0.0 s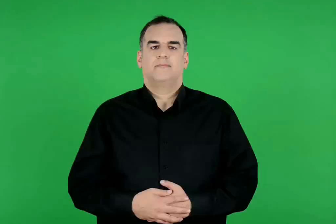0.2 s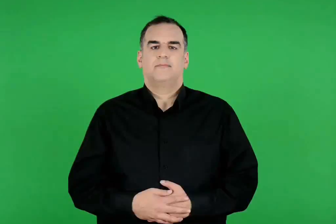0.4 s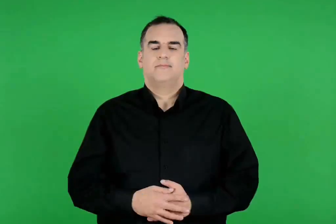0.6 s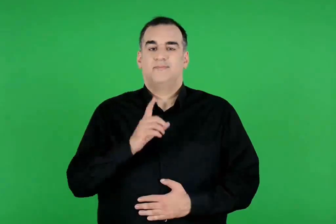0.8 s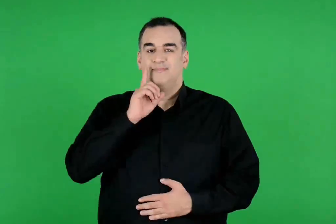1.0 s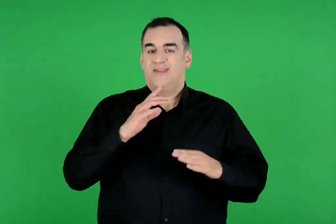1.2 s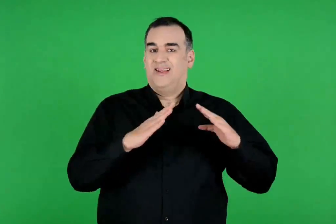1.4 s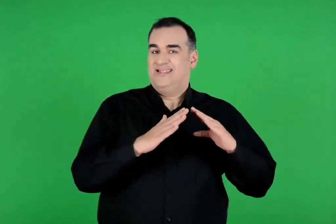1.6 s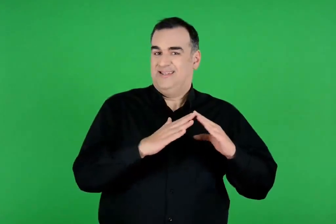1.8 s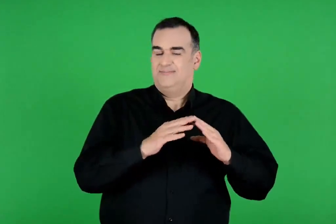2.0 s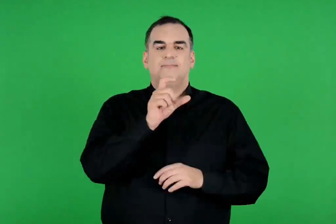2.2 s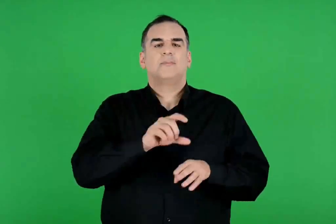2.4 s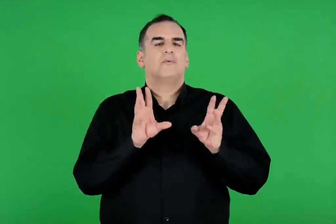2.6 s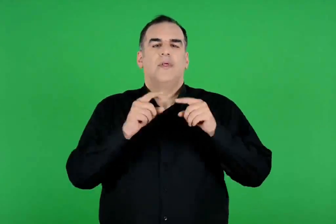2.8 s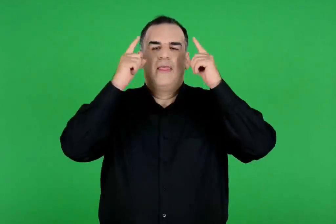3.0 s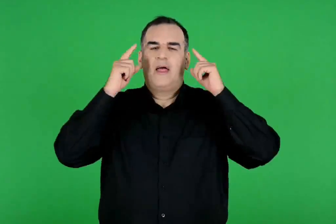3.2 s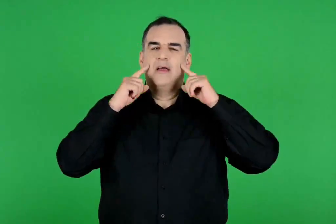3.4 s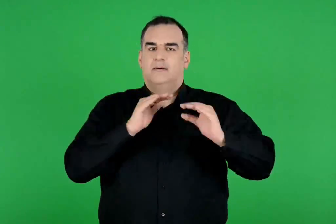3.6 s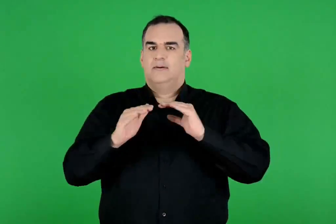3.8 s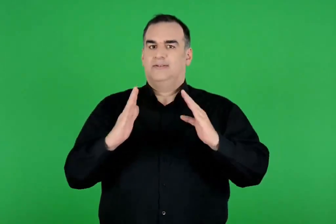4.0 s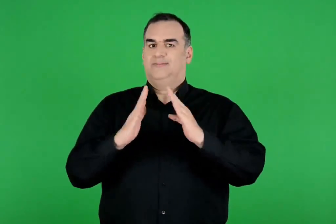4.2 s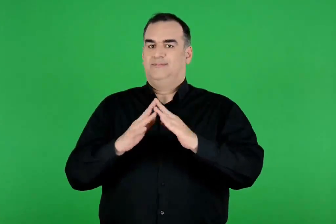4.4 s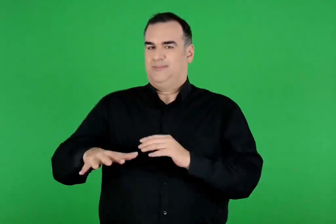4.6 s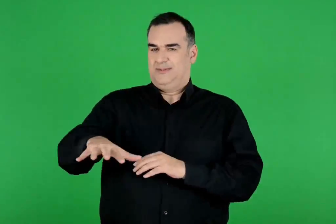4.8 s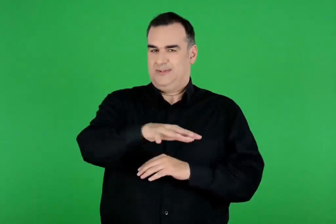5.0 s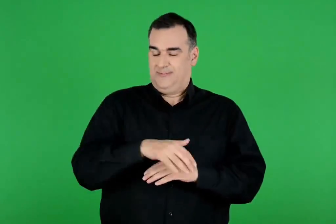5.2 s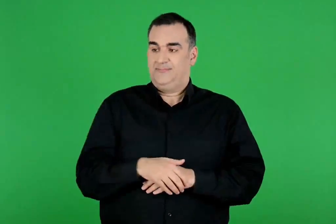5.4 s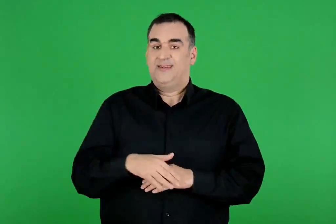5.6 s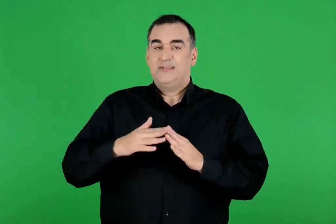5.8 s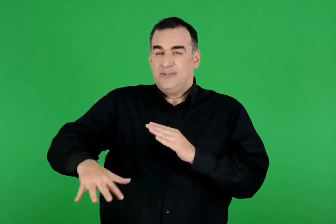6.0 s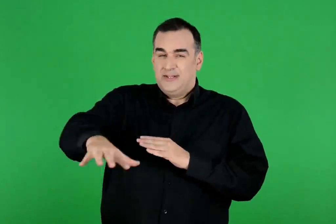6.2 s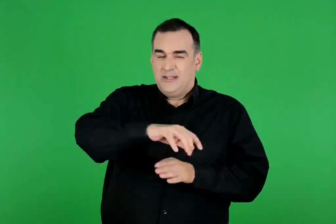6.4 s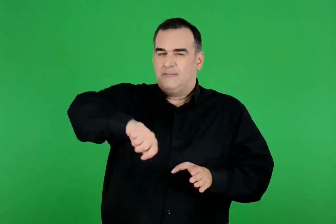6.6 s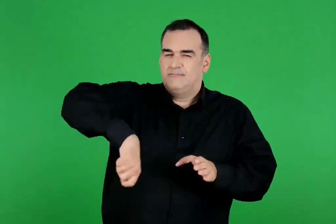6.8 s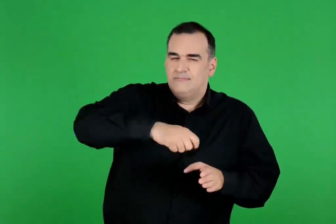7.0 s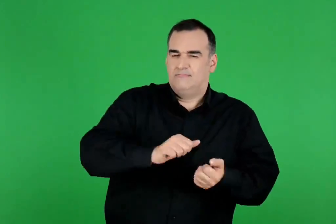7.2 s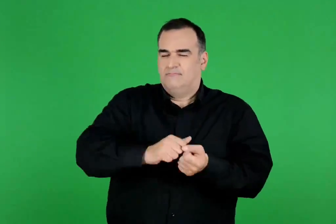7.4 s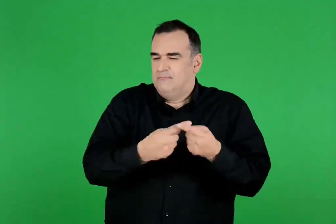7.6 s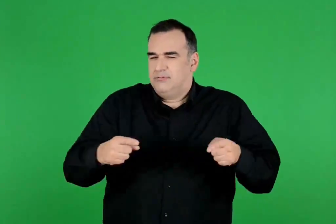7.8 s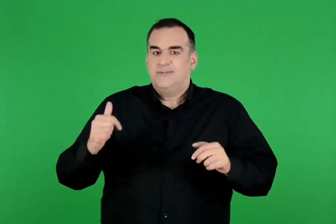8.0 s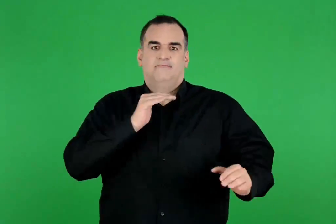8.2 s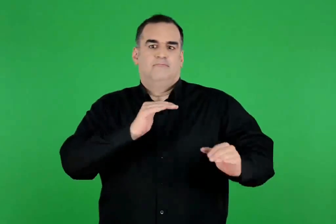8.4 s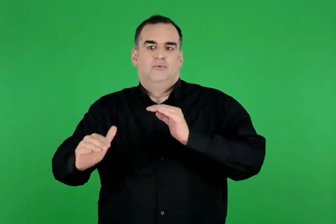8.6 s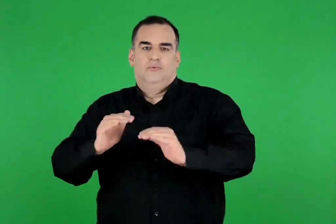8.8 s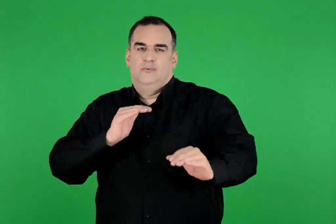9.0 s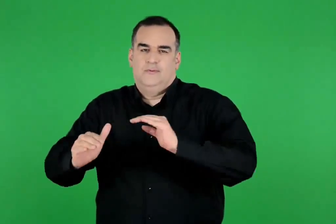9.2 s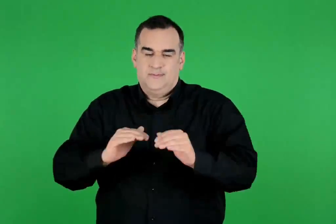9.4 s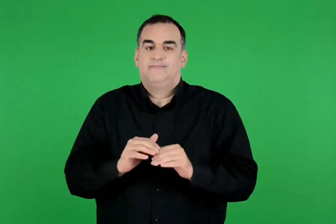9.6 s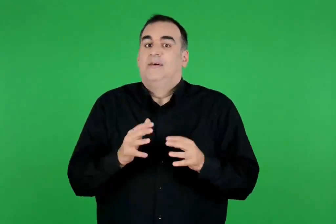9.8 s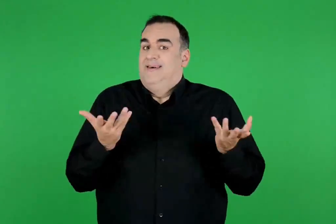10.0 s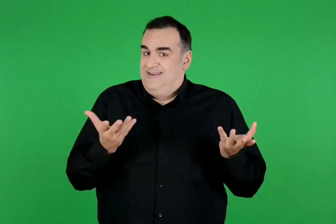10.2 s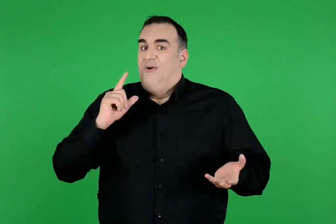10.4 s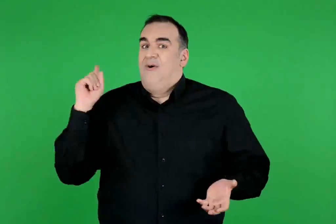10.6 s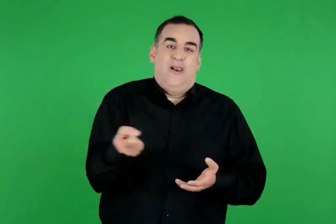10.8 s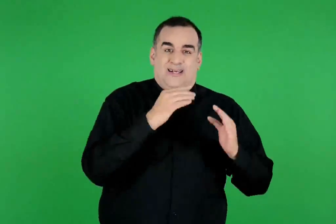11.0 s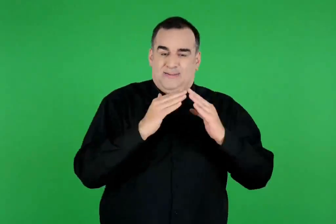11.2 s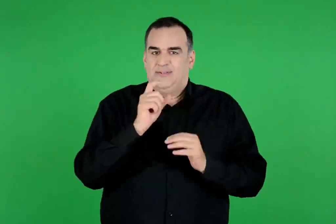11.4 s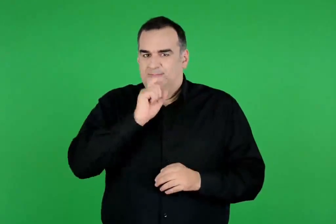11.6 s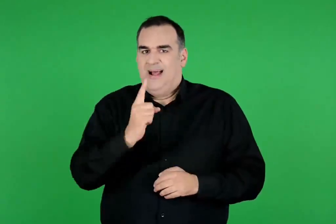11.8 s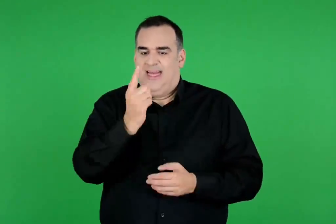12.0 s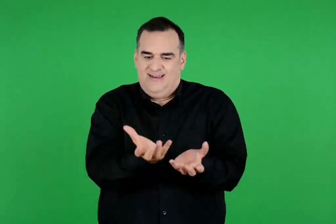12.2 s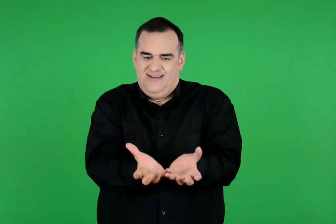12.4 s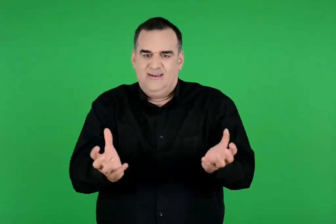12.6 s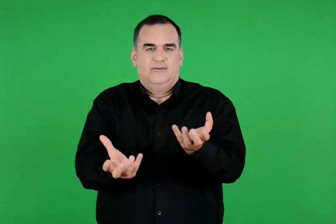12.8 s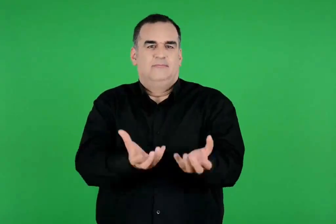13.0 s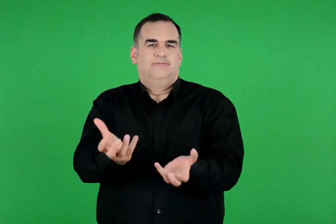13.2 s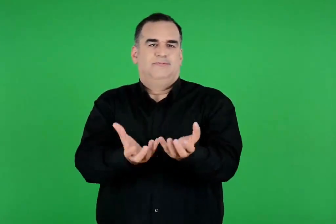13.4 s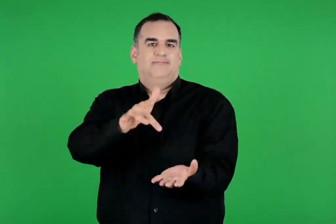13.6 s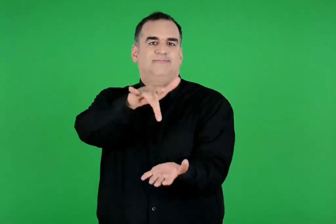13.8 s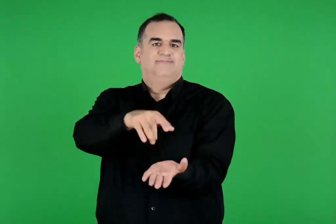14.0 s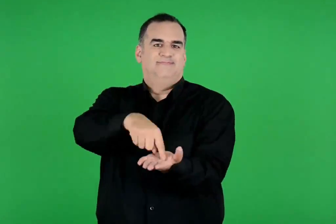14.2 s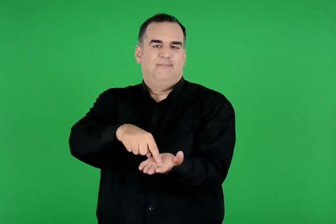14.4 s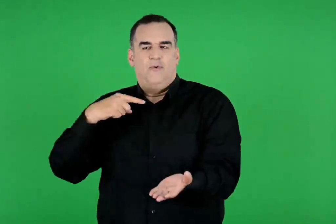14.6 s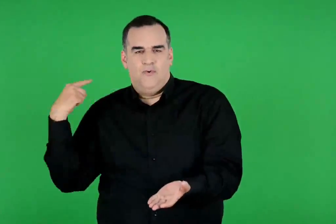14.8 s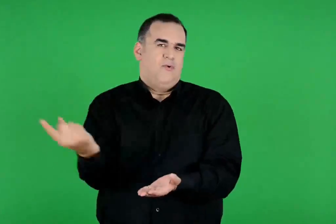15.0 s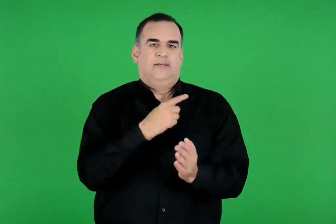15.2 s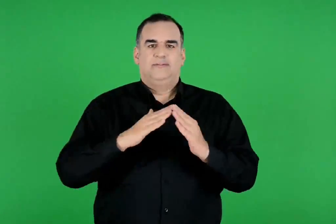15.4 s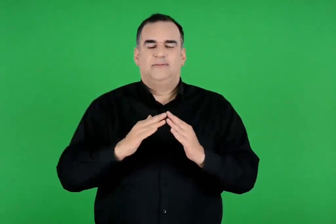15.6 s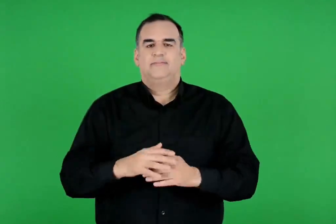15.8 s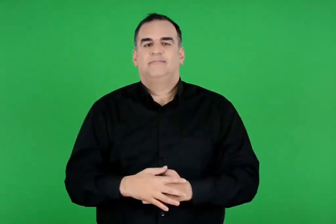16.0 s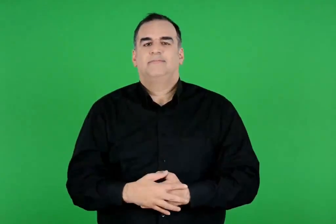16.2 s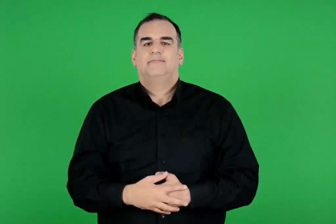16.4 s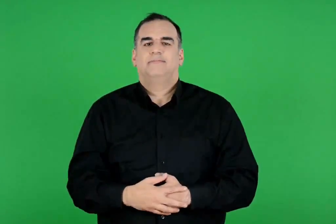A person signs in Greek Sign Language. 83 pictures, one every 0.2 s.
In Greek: η εστία ήταν η θεά του σπιτιού. προστάτευε τα νοικοκυριά , για αυτό σε όλα τα σπίτια υπήρχε ένας μικρός βωμός δικός της , η εστία
